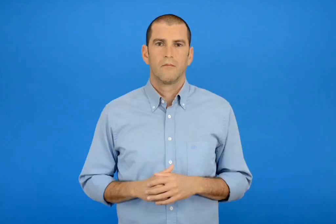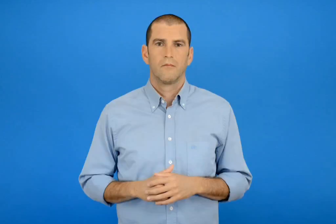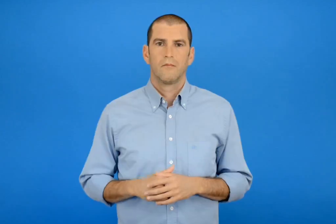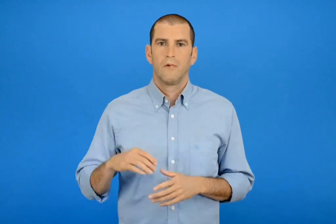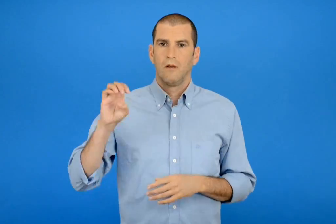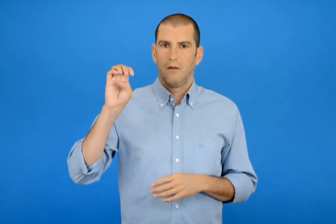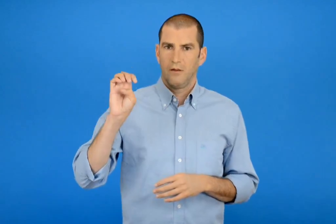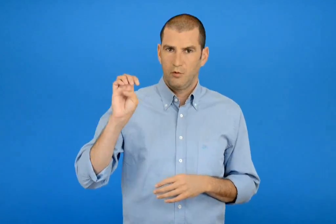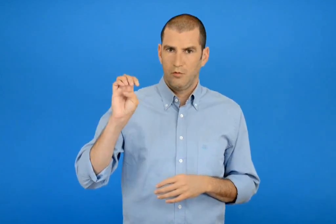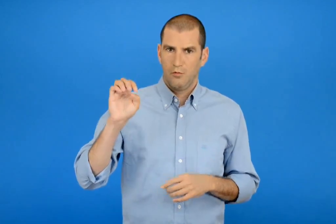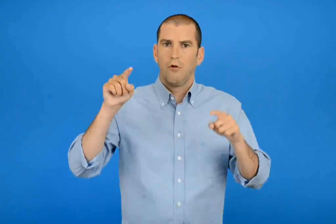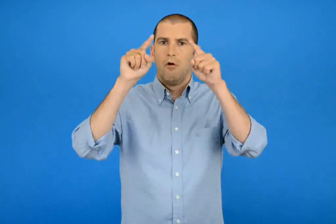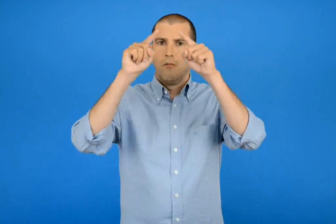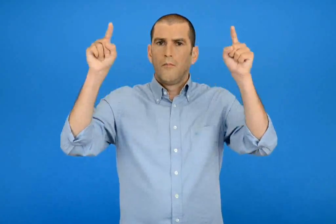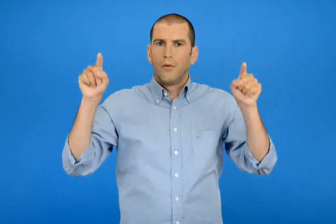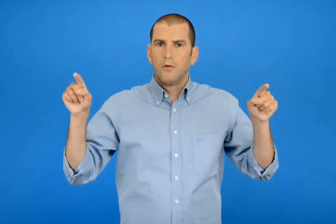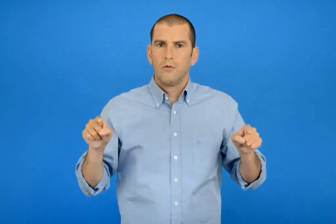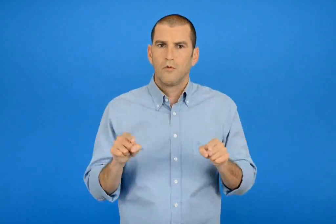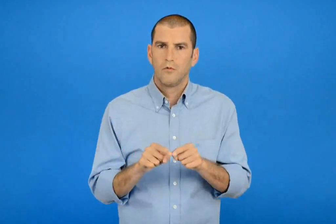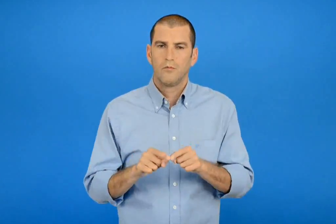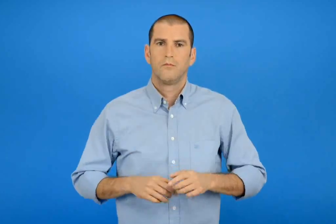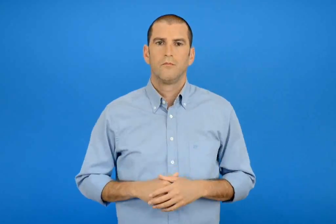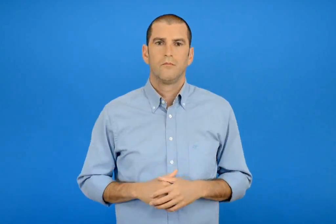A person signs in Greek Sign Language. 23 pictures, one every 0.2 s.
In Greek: ε πολύγωνο
